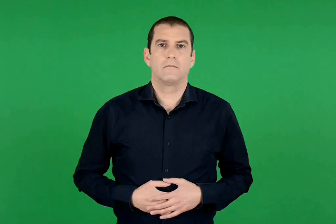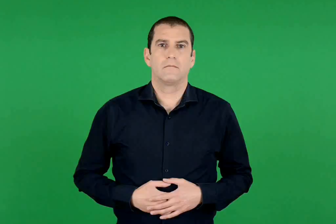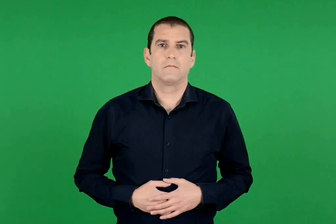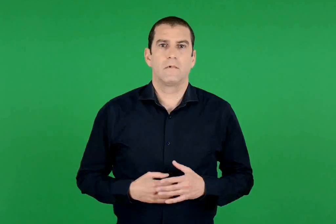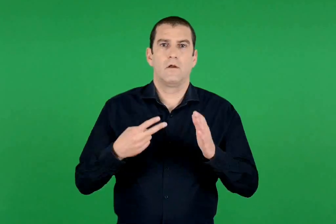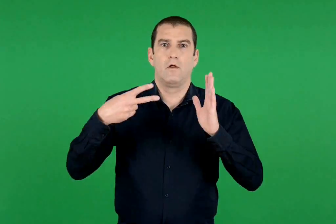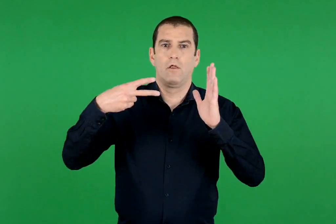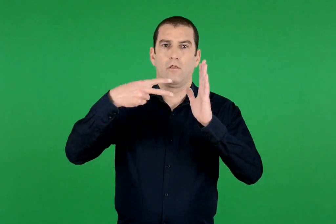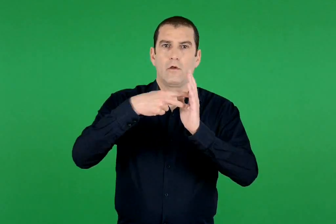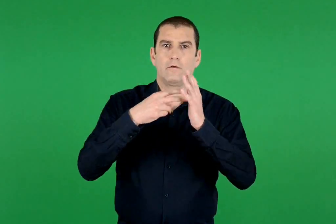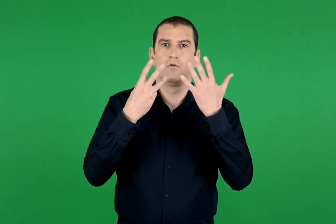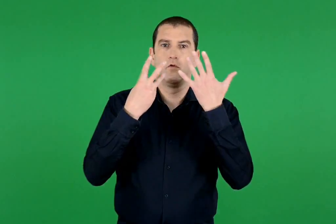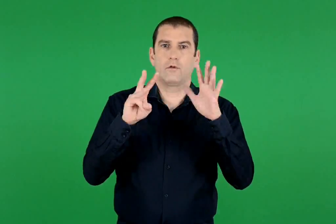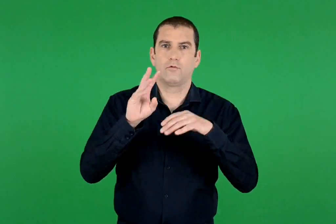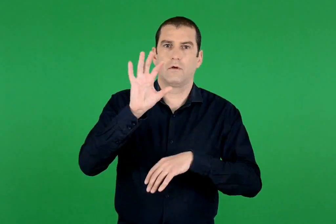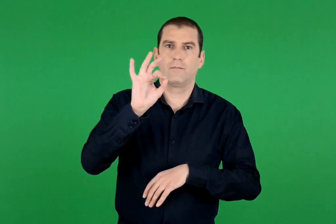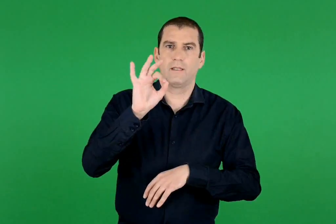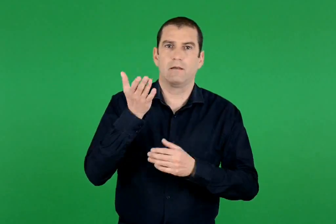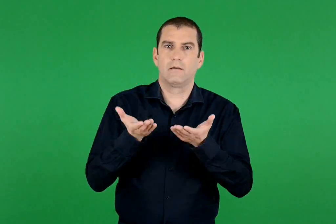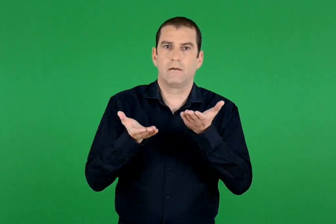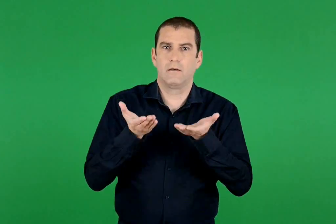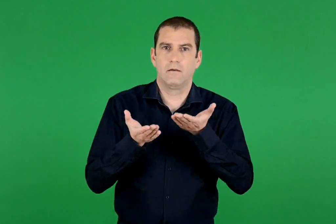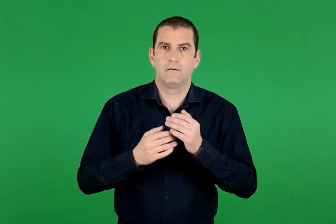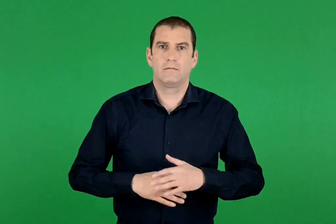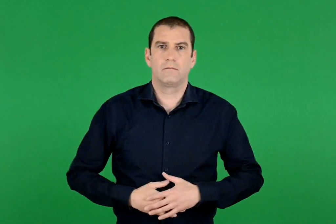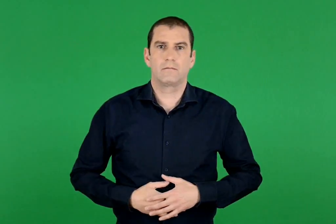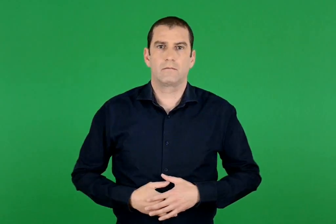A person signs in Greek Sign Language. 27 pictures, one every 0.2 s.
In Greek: 2.850 κιλά
